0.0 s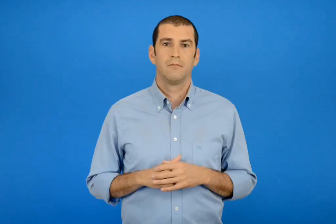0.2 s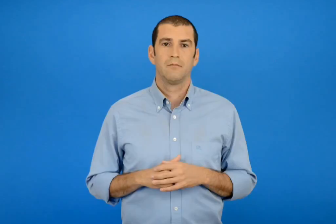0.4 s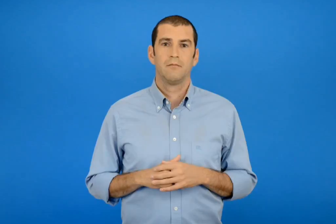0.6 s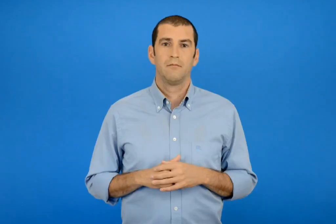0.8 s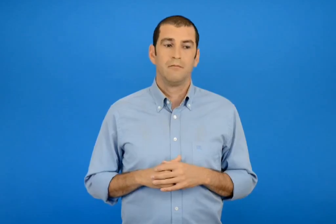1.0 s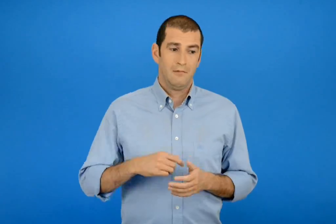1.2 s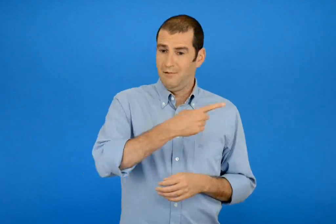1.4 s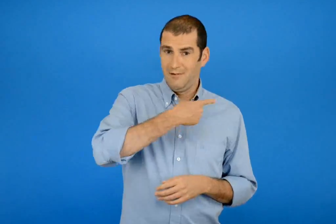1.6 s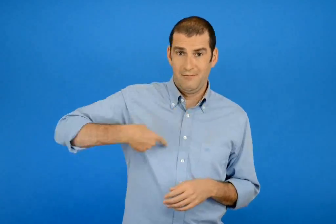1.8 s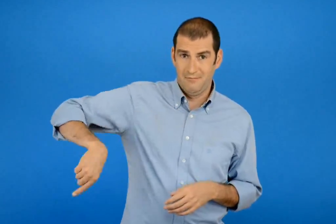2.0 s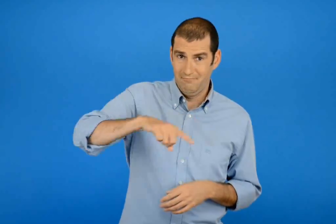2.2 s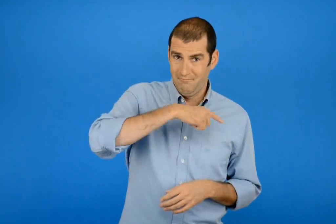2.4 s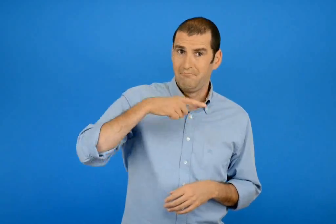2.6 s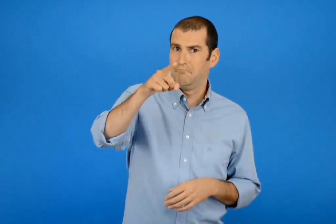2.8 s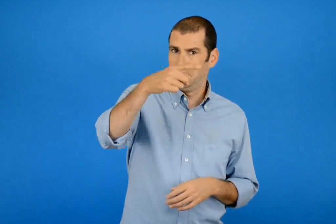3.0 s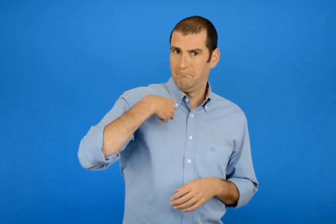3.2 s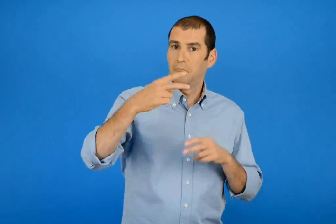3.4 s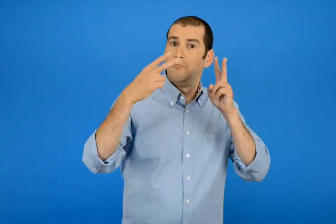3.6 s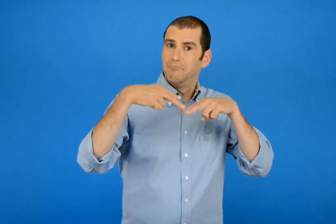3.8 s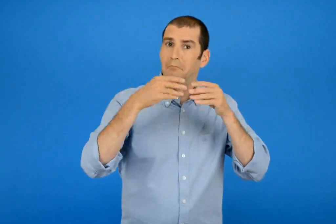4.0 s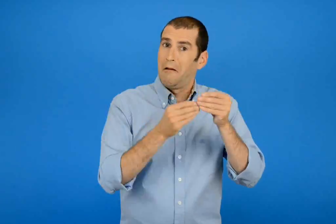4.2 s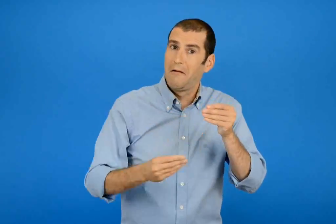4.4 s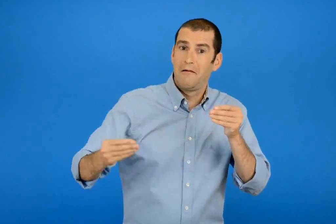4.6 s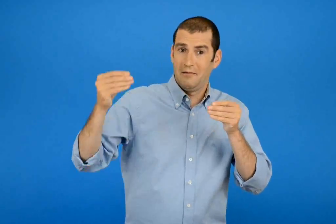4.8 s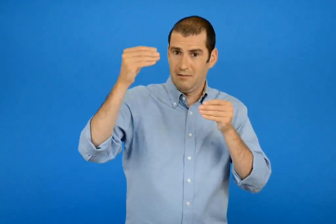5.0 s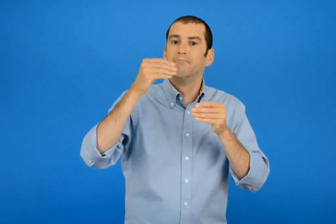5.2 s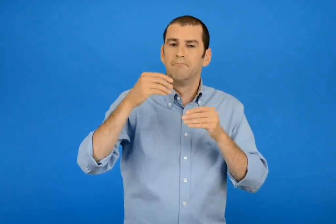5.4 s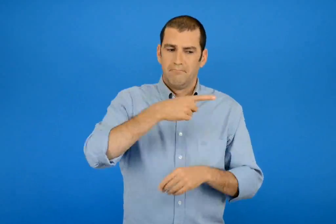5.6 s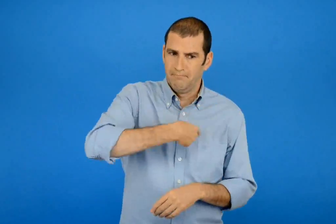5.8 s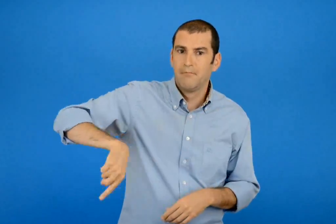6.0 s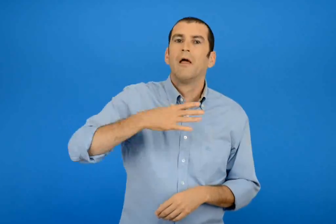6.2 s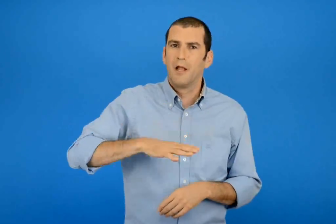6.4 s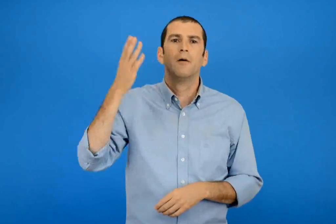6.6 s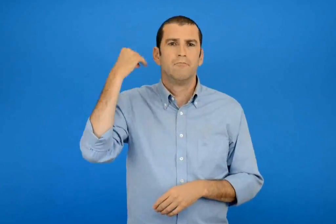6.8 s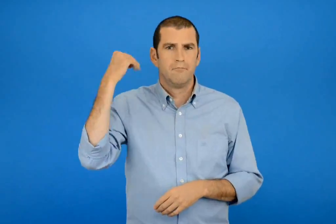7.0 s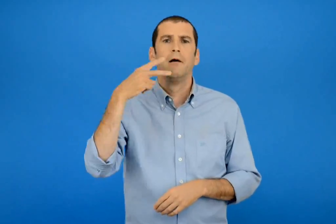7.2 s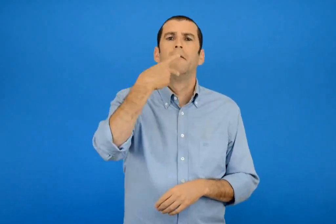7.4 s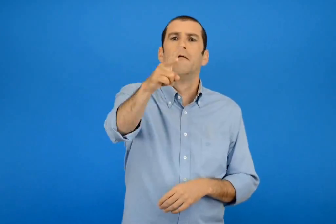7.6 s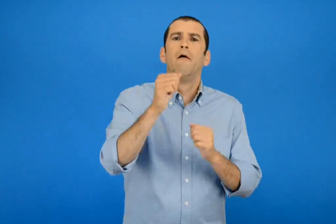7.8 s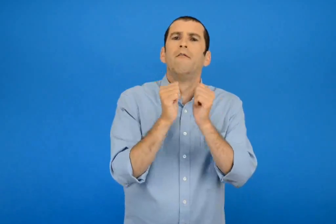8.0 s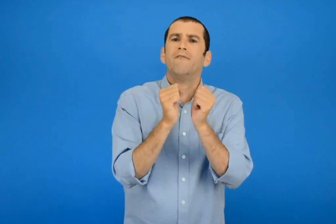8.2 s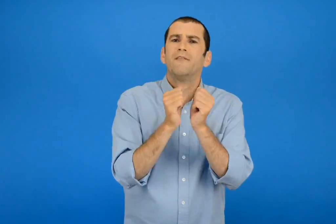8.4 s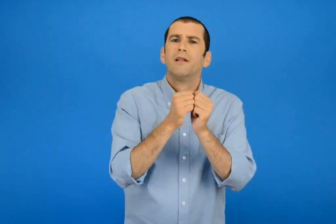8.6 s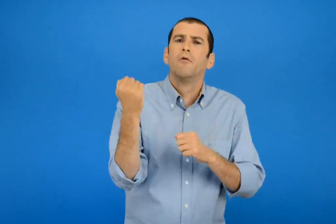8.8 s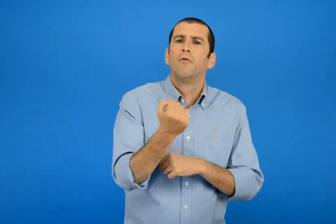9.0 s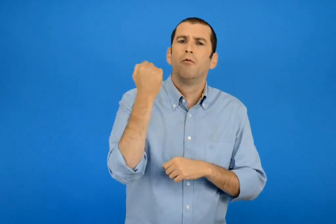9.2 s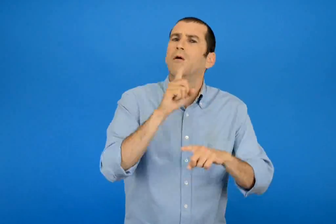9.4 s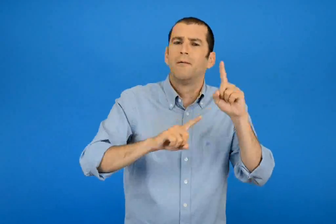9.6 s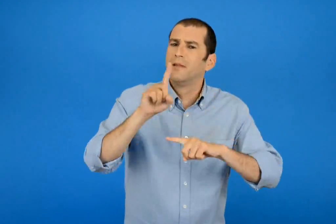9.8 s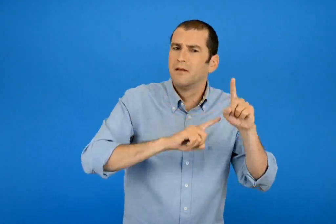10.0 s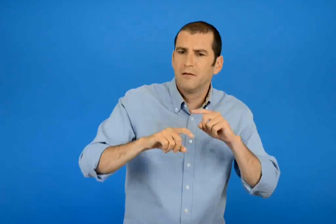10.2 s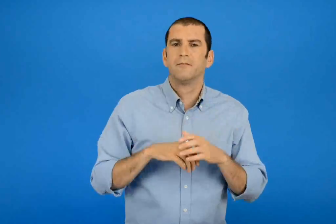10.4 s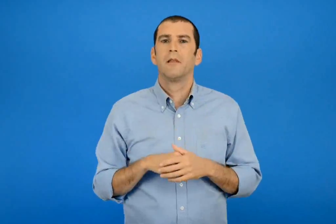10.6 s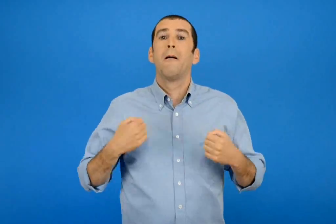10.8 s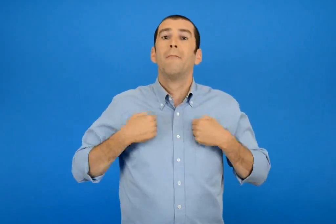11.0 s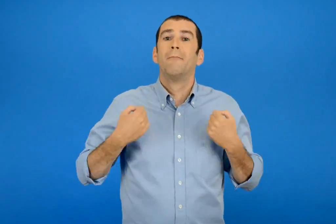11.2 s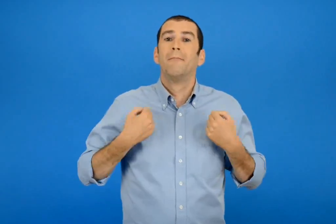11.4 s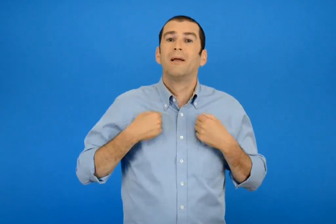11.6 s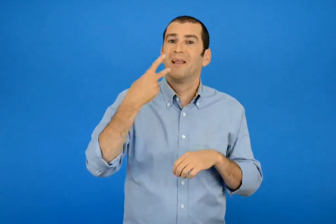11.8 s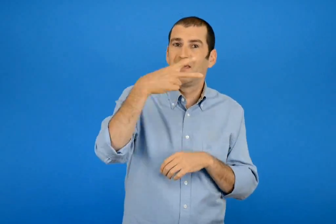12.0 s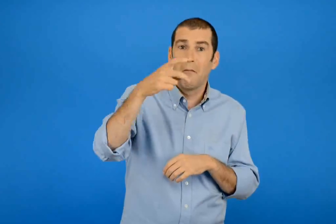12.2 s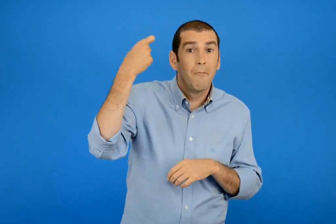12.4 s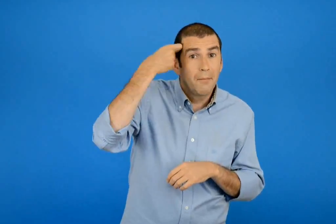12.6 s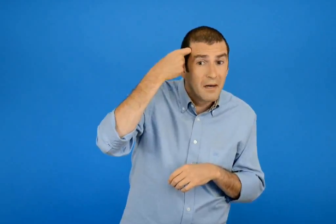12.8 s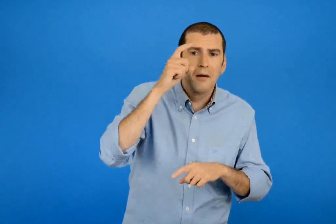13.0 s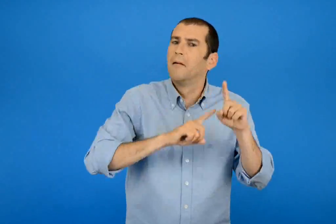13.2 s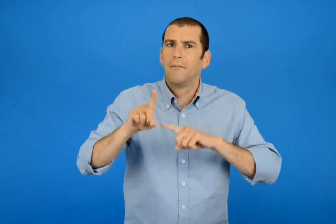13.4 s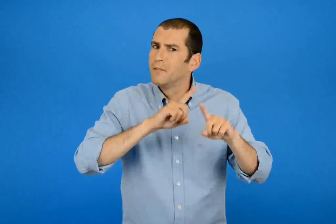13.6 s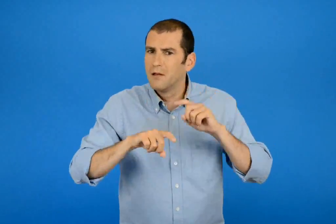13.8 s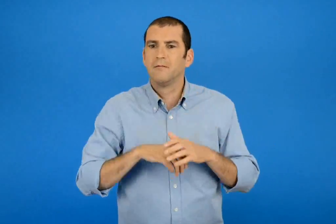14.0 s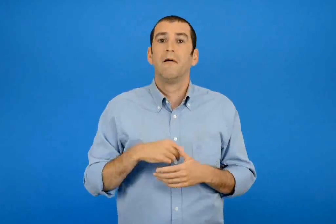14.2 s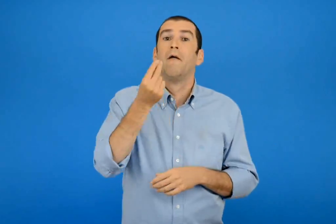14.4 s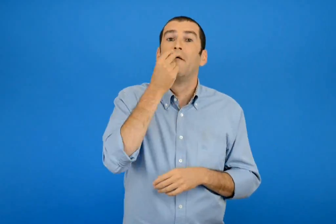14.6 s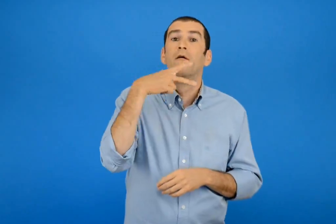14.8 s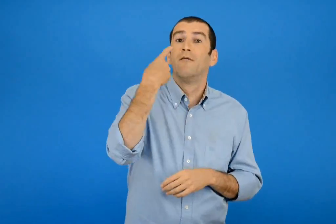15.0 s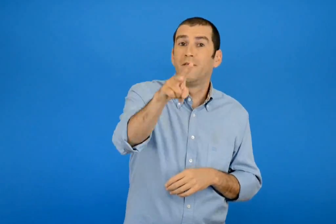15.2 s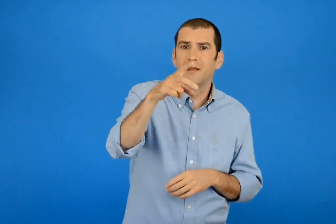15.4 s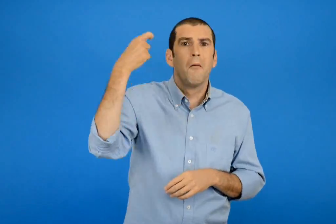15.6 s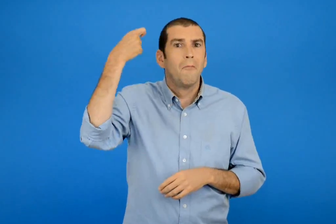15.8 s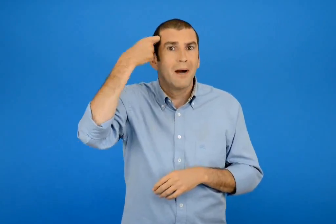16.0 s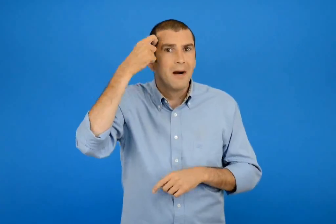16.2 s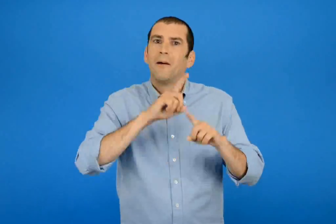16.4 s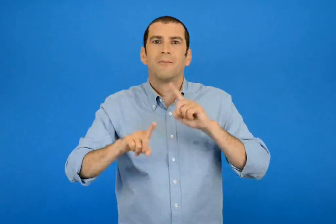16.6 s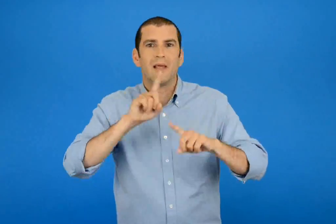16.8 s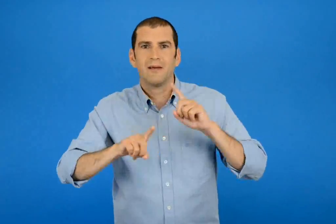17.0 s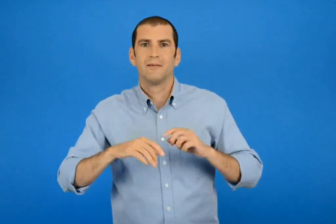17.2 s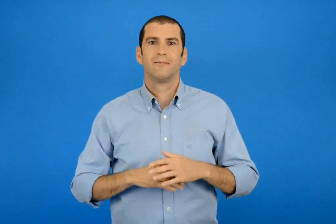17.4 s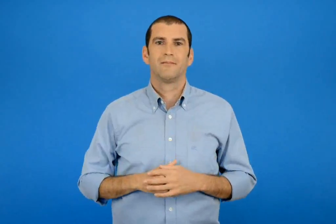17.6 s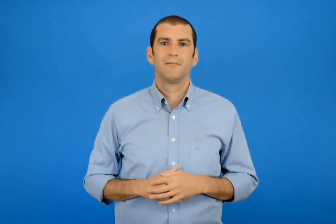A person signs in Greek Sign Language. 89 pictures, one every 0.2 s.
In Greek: για να γνωριστούμε καλυτέρα θέλουμε να μάθουμε ποιοι είναι οι καλύτεροι σου φίλοι ποιά είναι τα αγαπημένα σου παιχνίδια και ποιά είναι τα αγαπημένα σου φαγητά
